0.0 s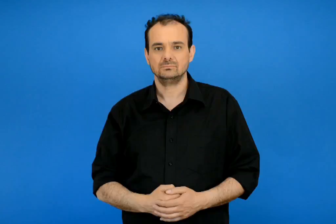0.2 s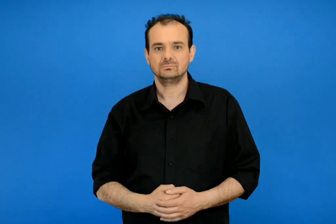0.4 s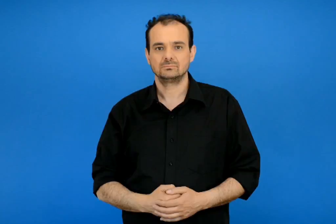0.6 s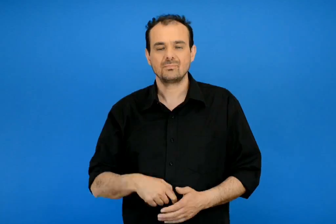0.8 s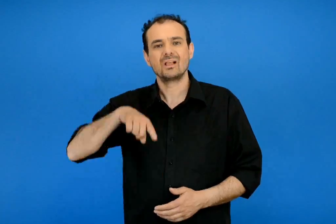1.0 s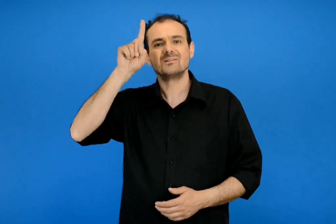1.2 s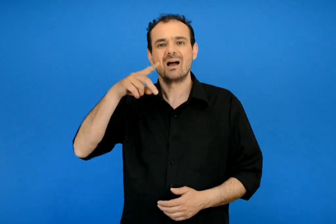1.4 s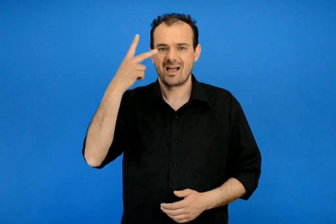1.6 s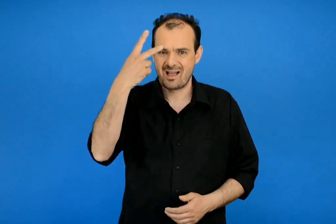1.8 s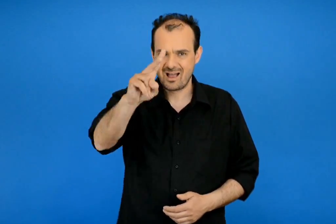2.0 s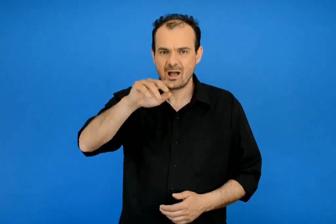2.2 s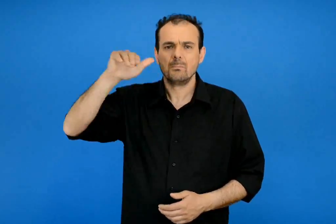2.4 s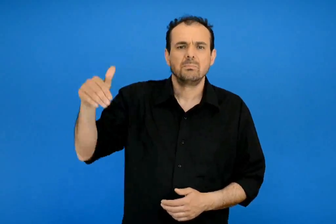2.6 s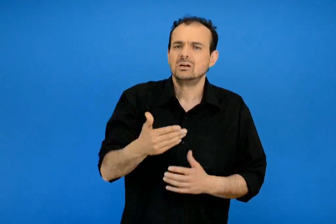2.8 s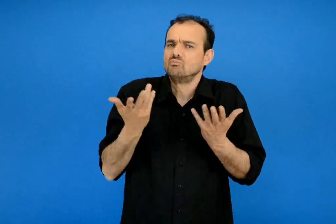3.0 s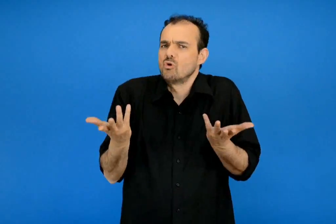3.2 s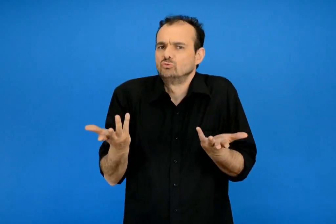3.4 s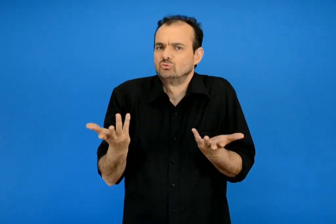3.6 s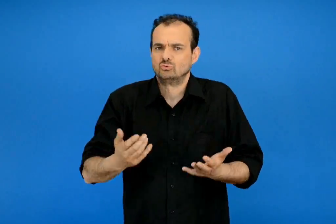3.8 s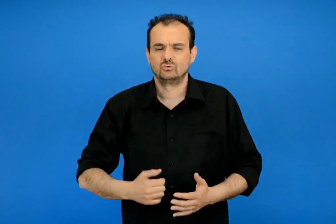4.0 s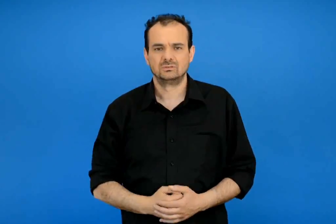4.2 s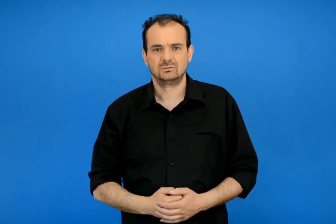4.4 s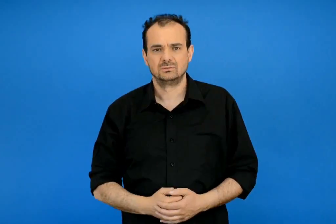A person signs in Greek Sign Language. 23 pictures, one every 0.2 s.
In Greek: εσύ πως περνάς τη μέρα σου ;
